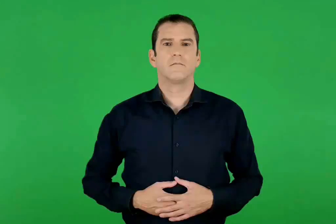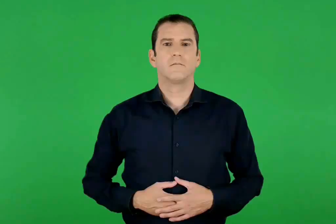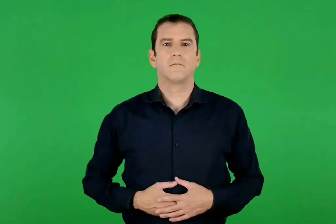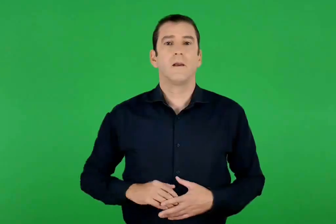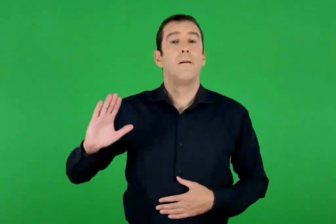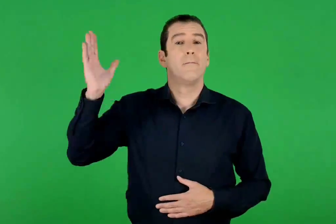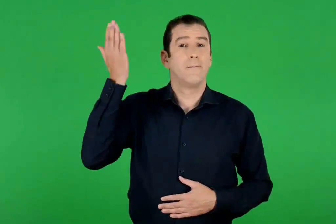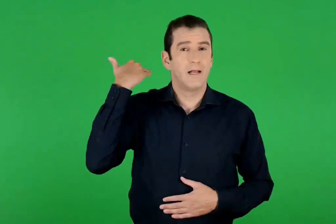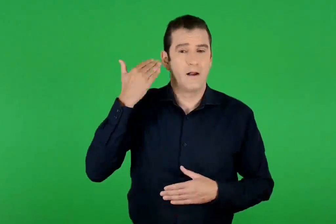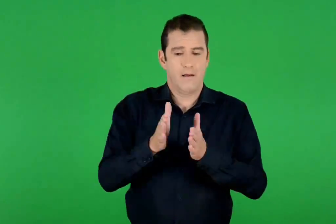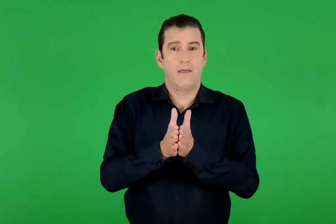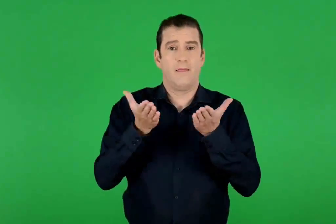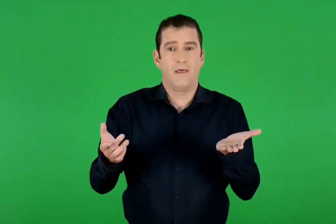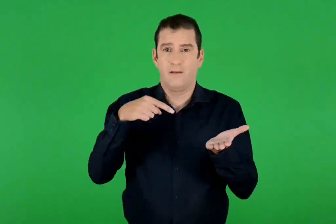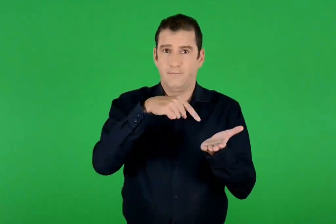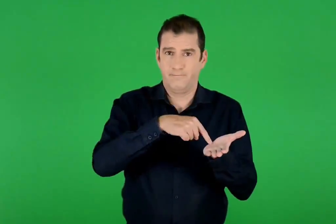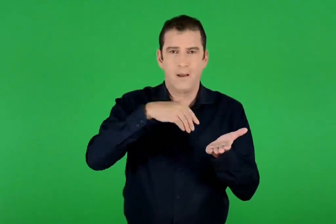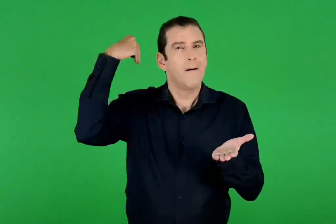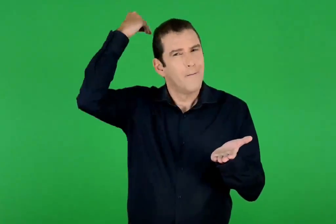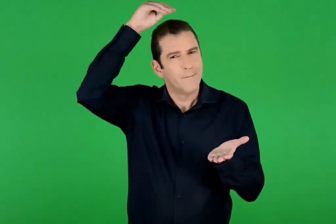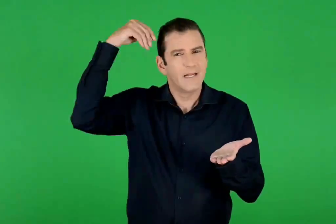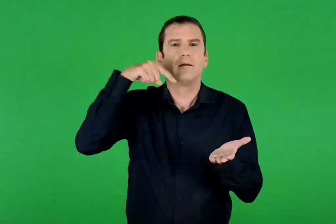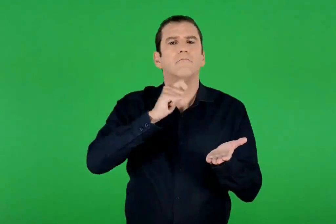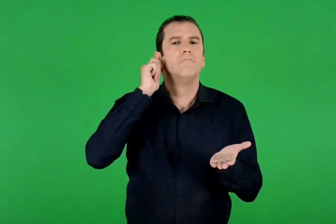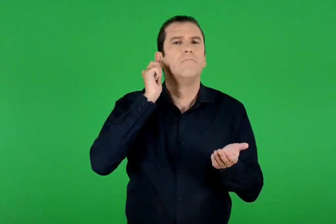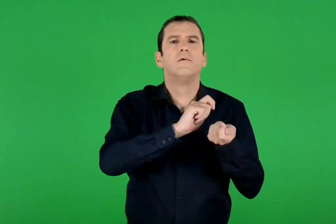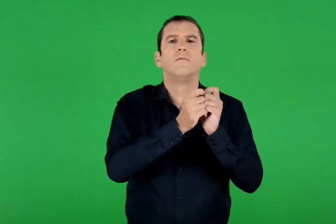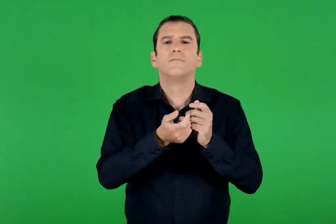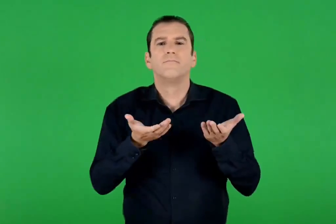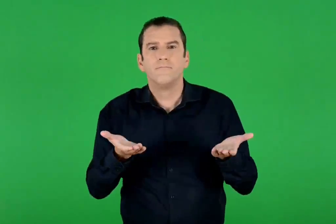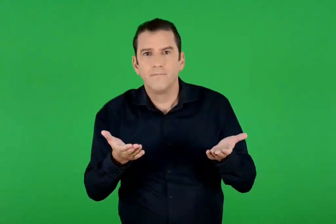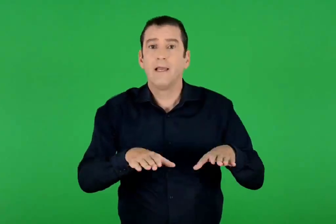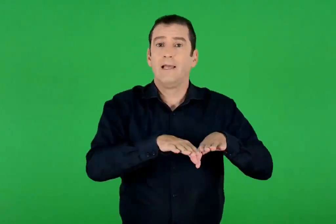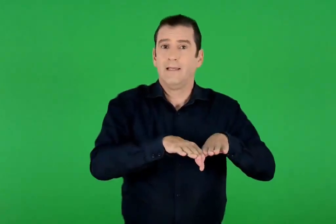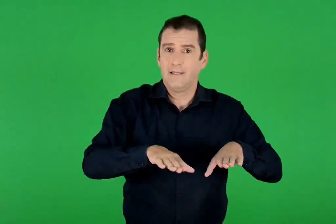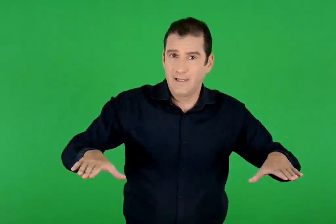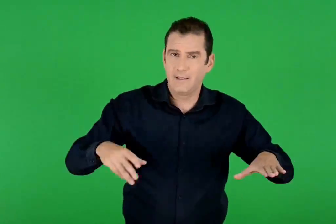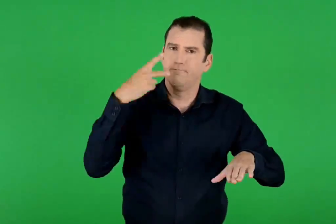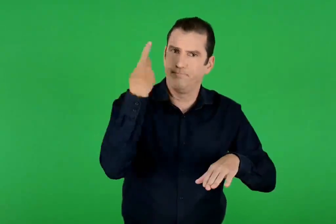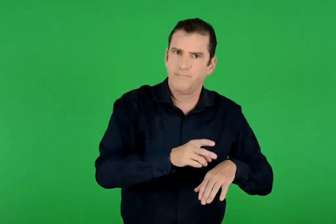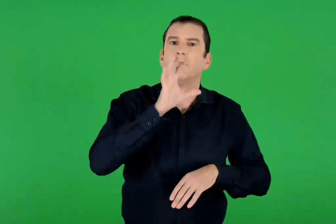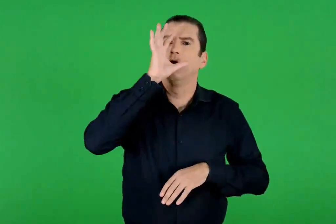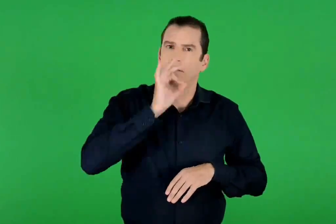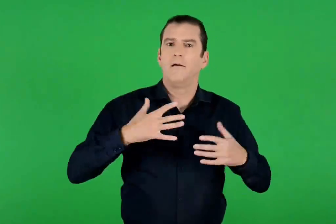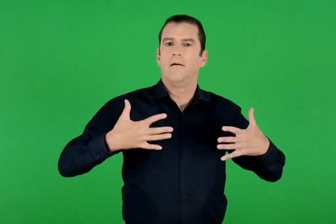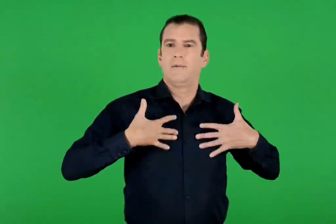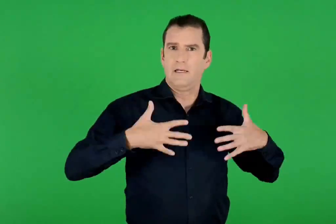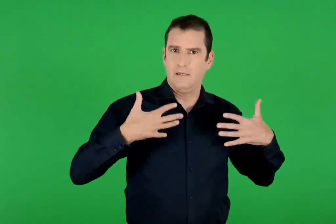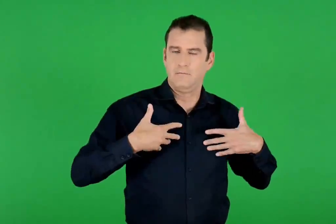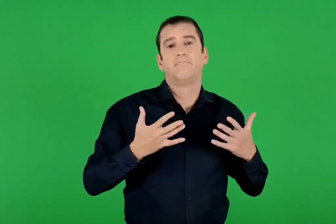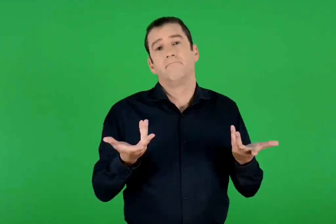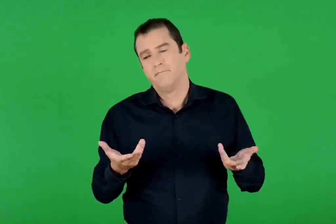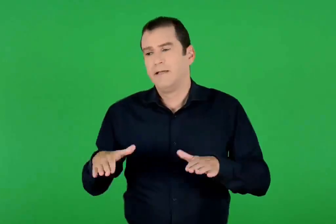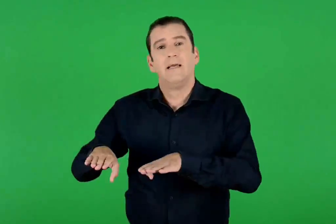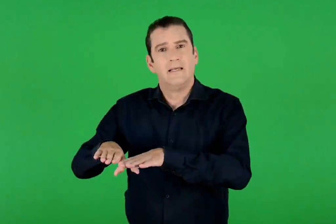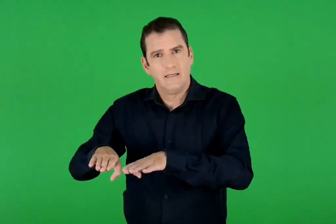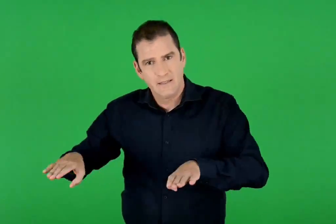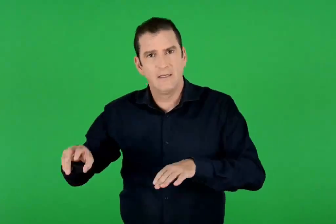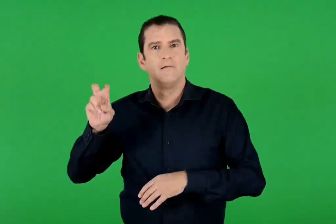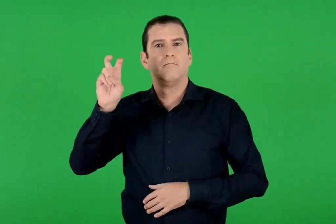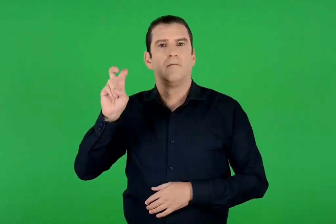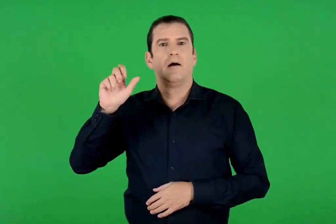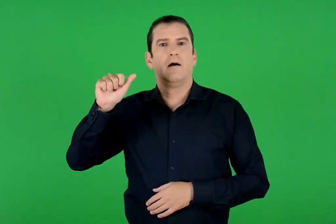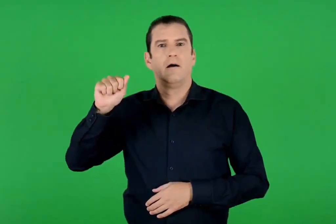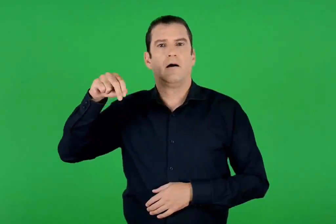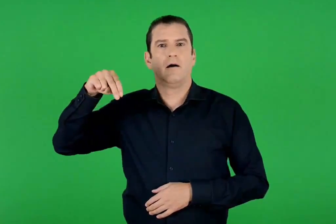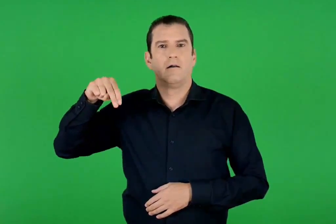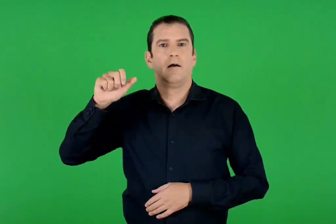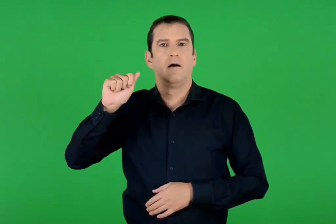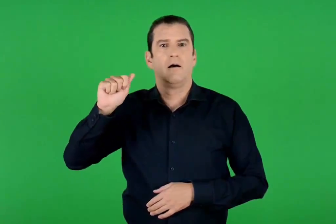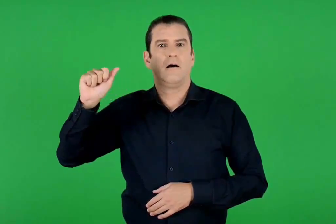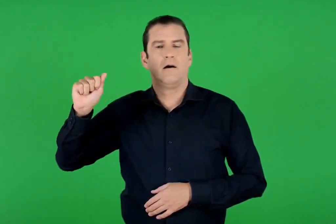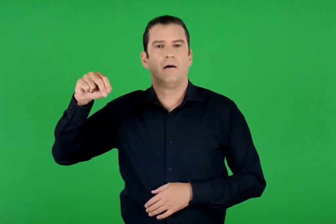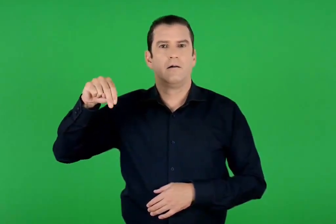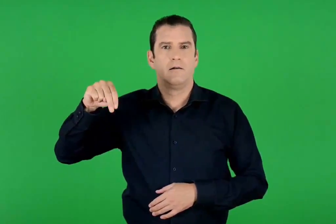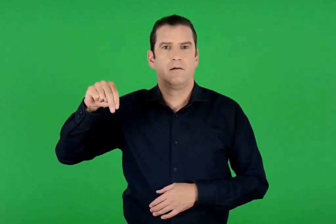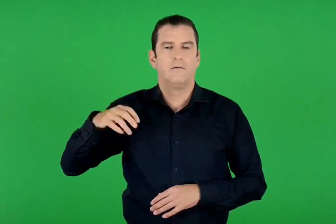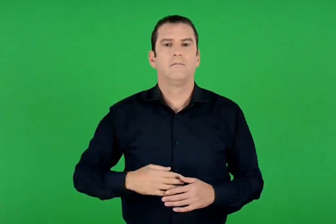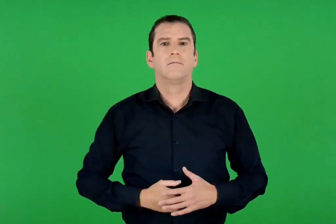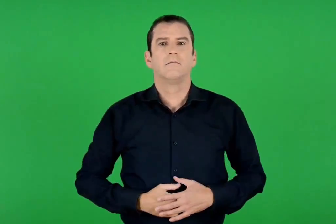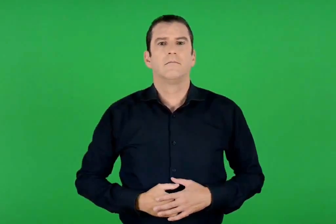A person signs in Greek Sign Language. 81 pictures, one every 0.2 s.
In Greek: στην παλαιά διαθήκη η παλαιστίνη ονομάζεται γη της επαγγελίας ή γη χαναάν
